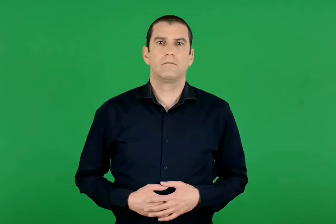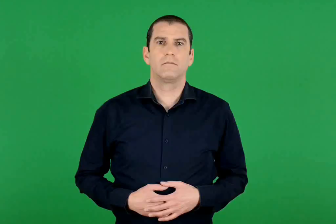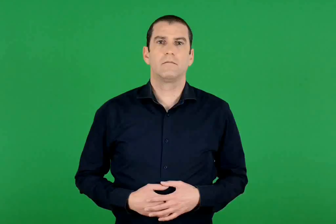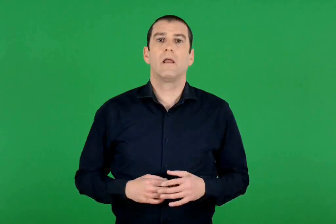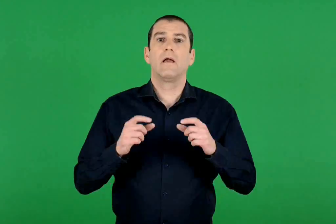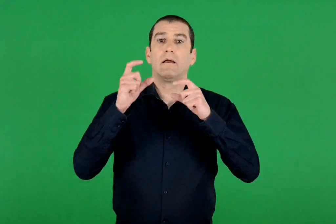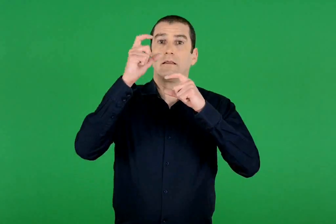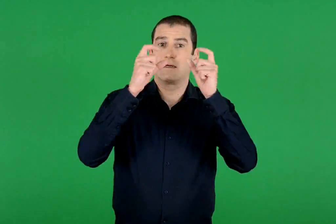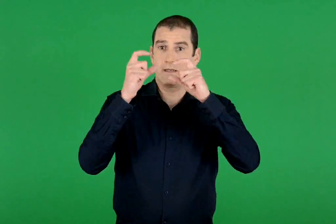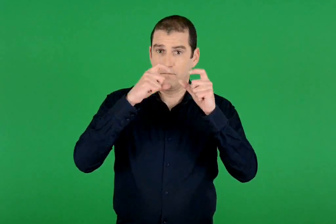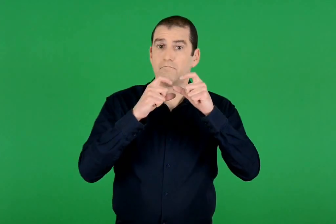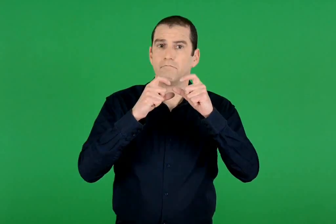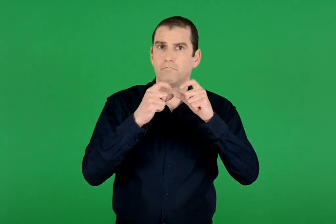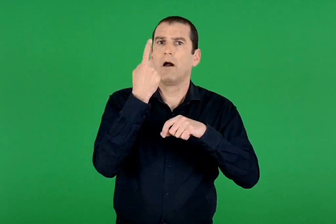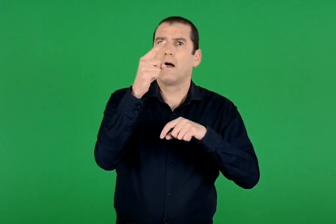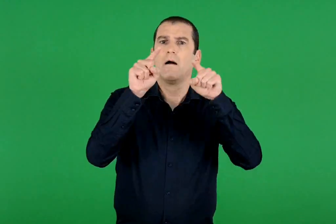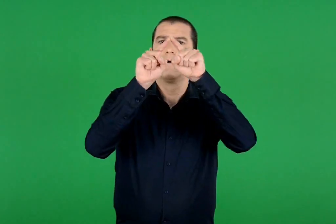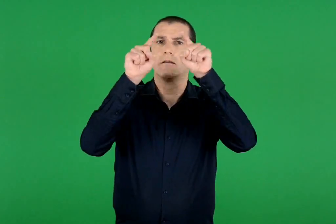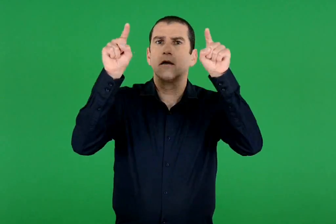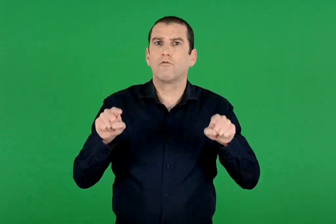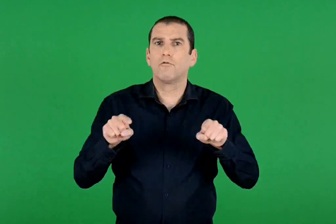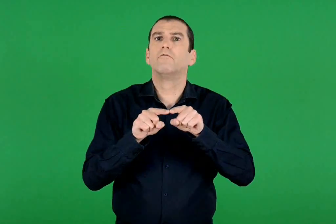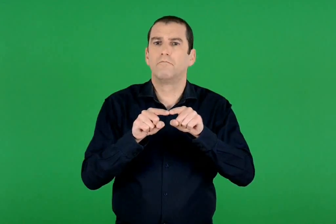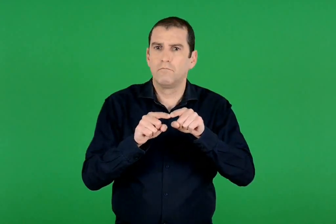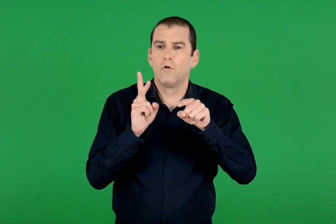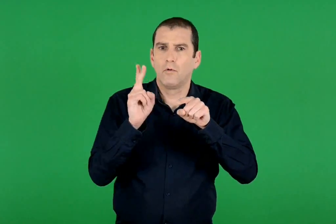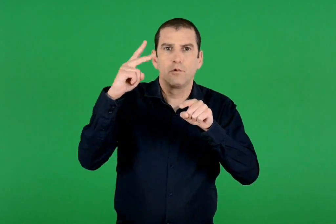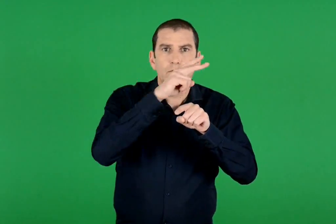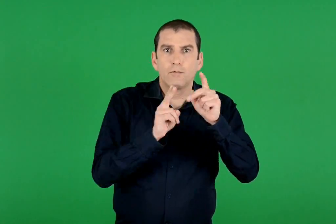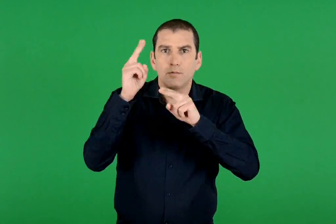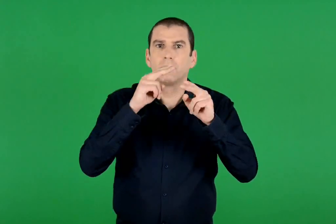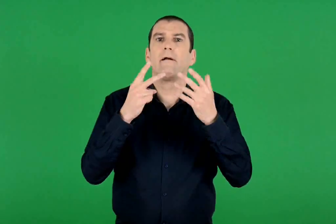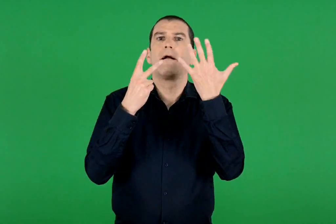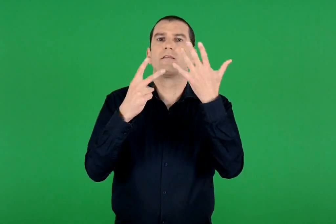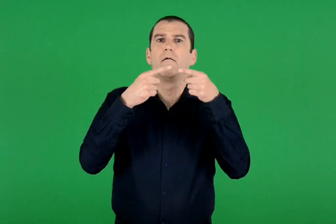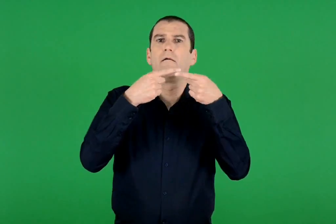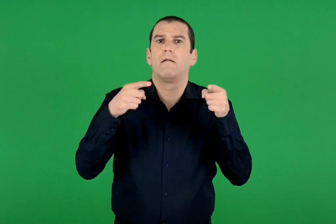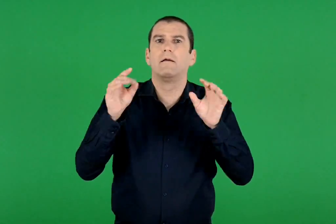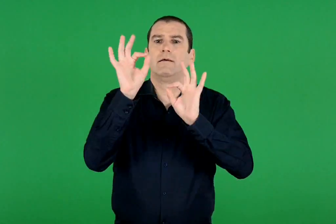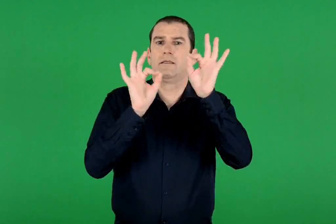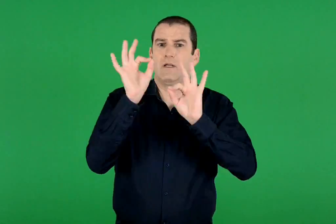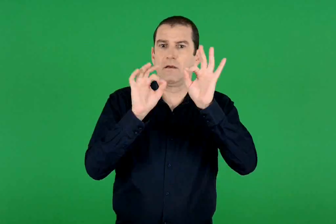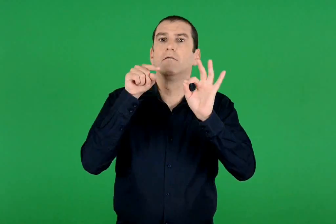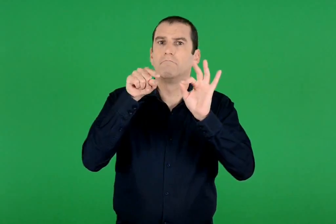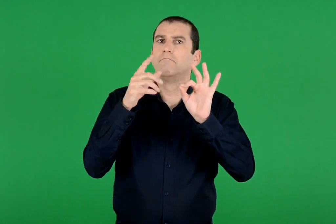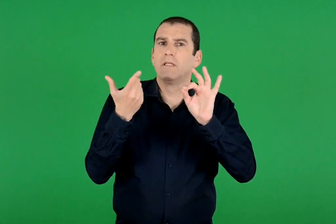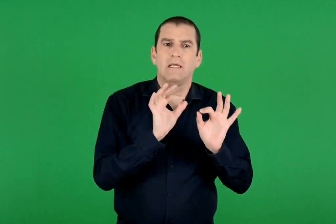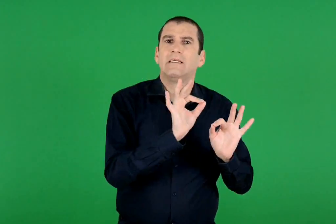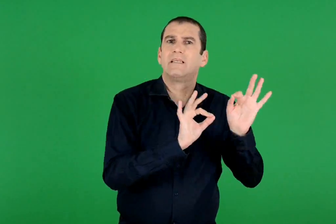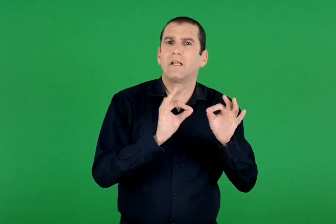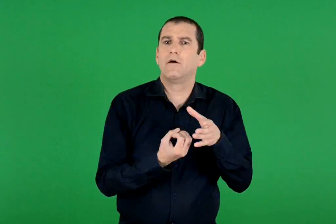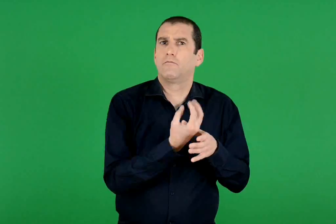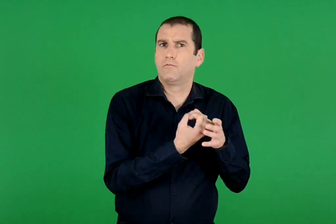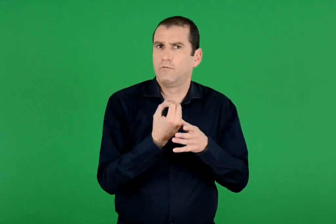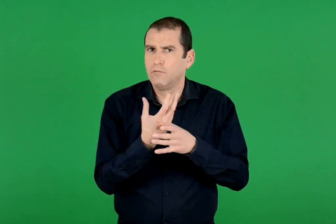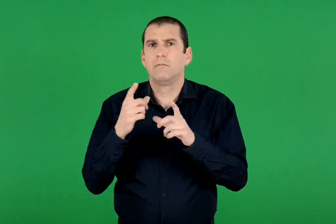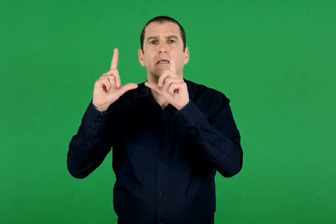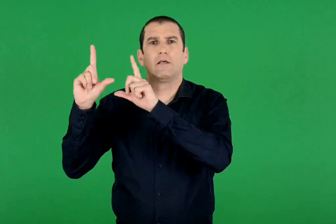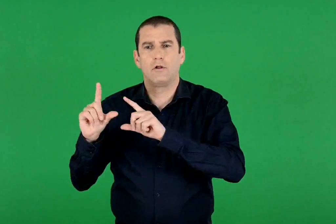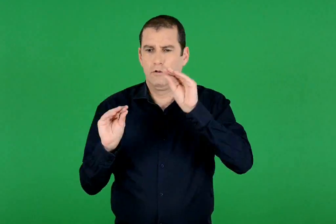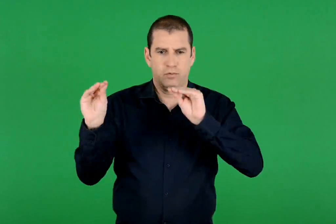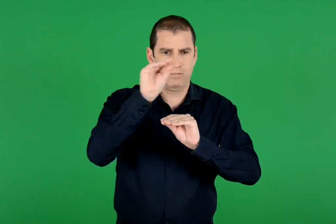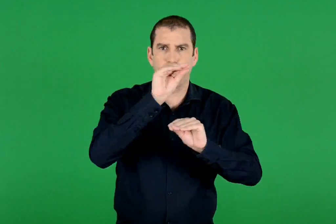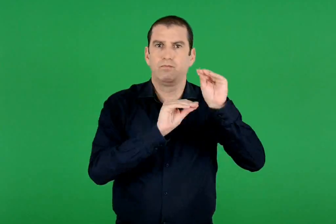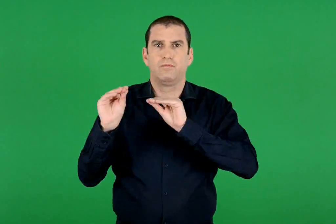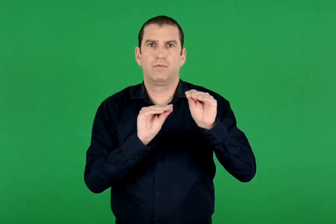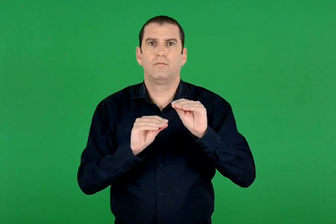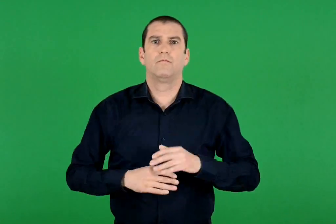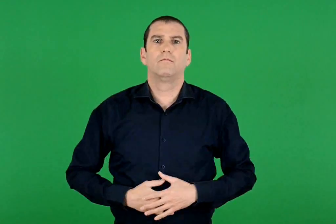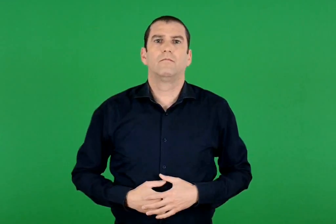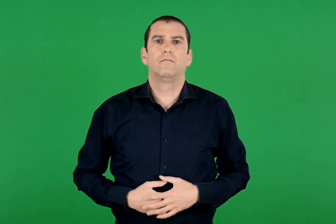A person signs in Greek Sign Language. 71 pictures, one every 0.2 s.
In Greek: το τάγκραμ μπορεί να δημιουργηθεί από ένα τετράγωνο που κόβεται σε επτά άλλα σχήματα τα οποία μπορούν να δημιουργήσουν καινούργια σχήματα και εικόνες
